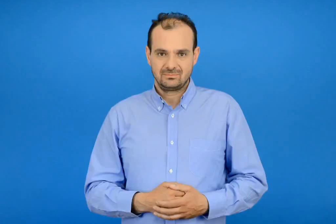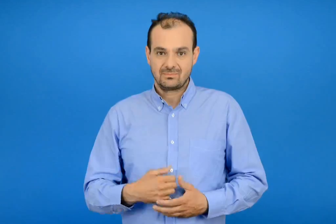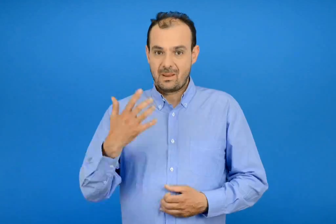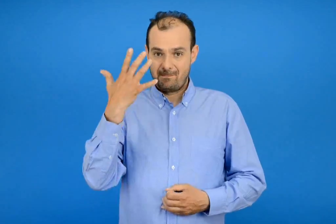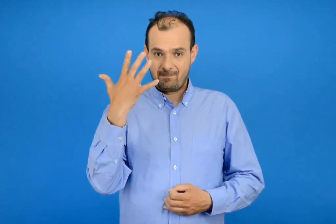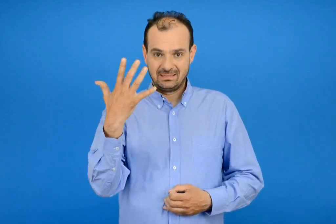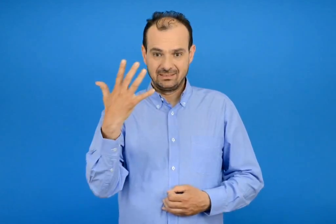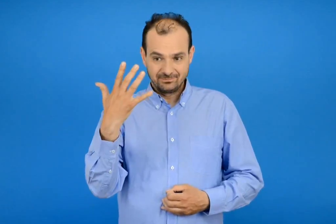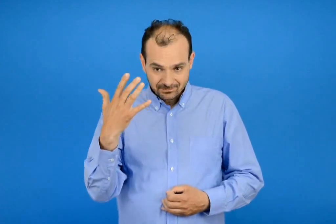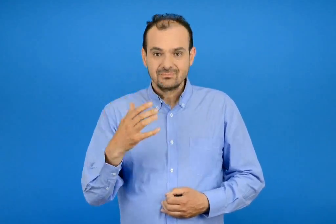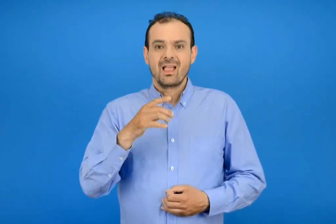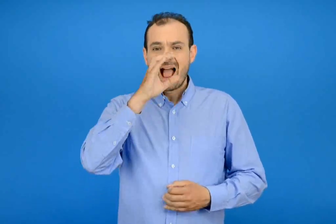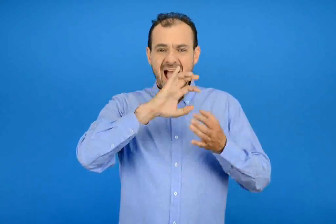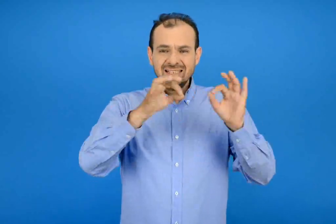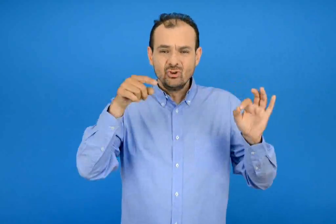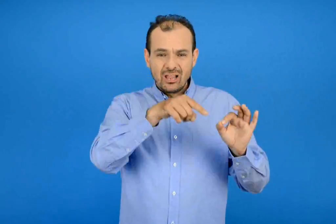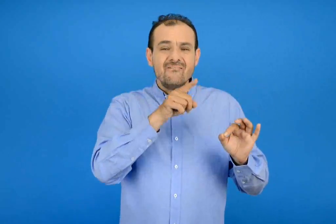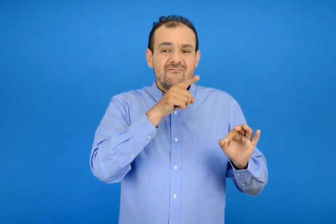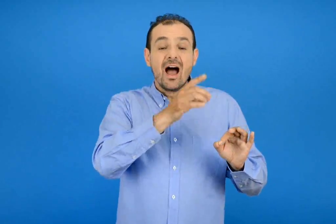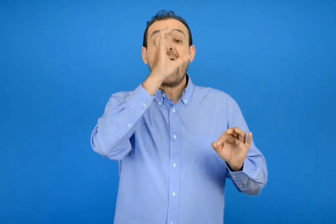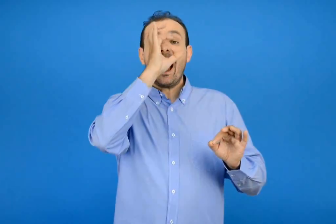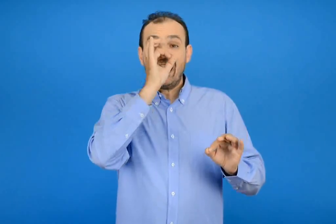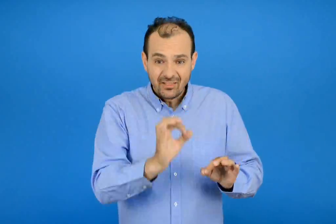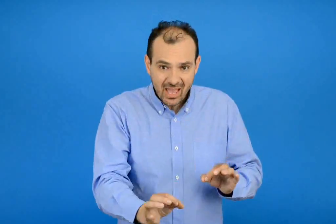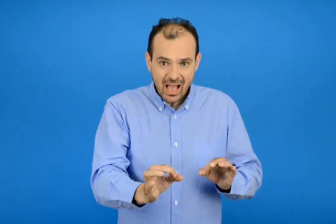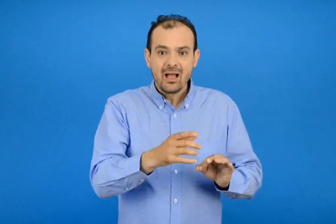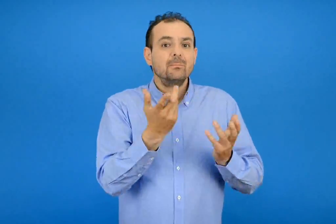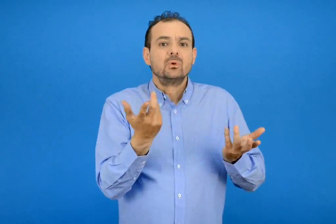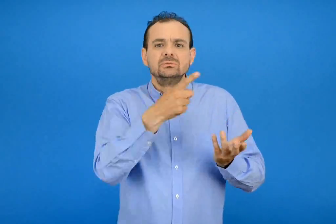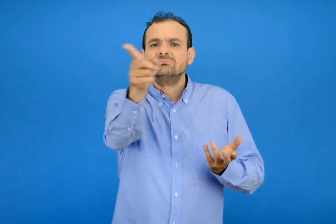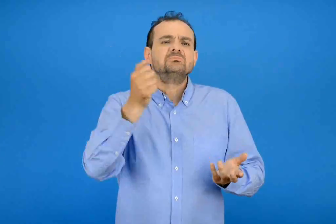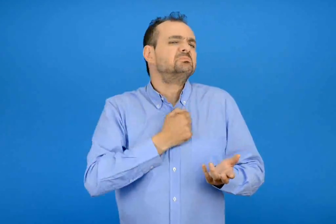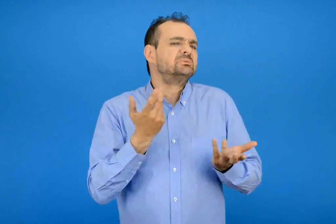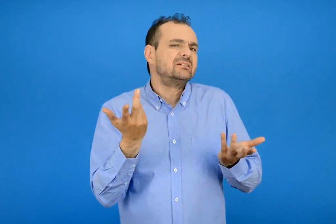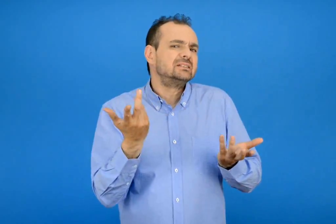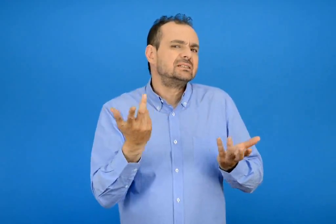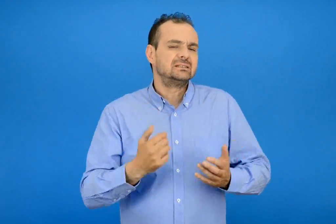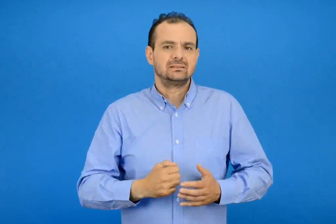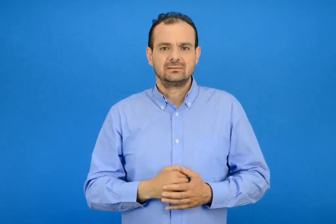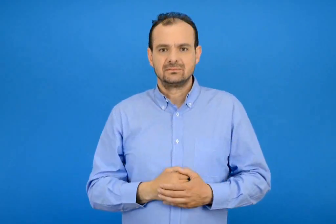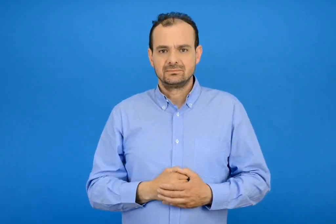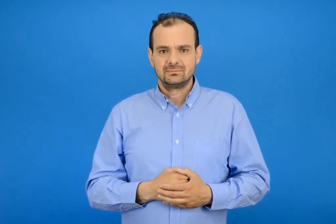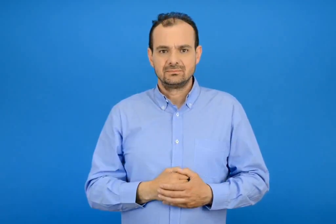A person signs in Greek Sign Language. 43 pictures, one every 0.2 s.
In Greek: 5 νομίζετε πως συνέβη στα αλήθεια αυτή η ιστορία ;
